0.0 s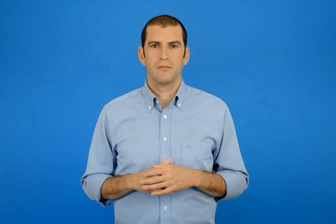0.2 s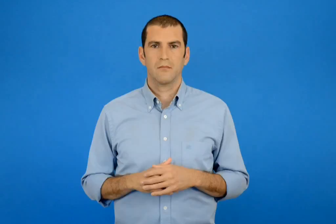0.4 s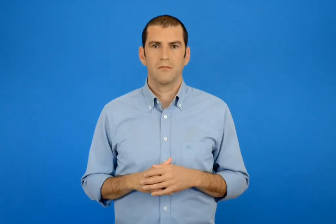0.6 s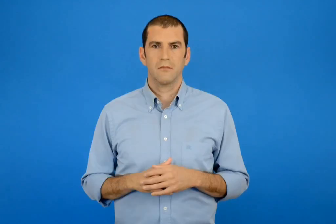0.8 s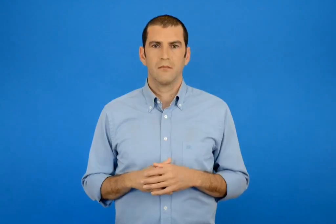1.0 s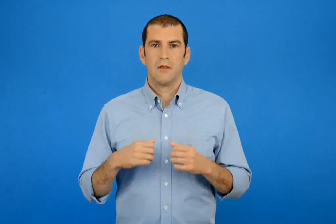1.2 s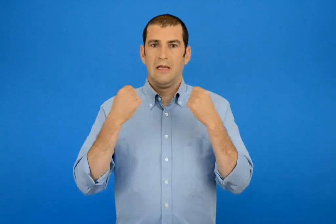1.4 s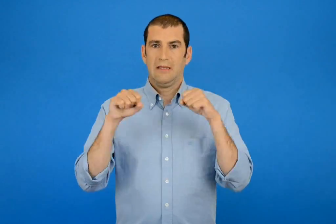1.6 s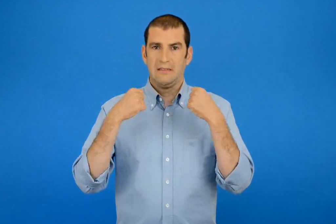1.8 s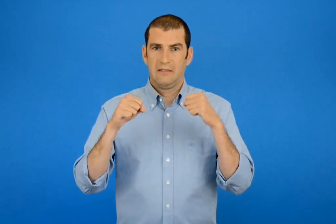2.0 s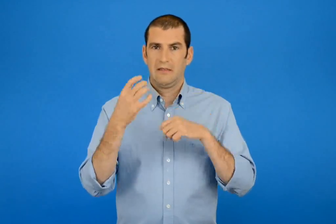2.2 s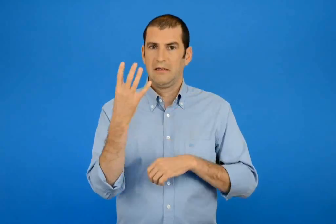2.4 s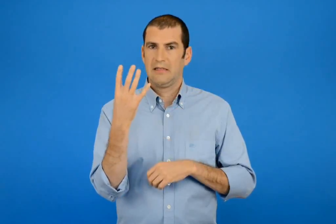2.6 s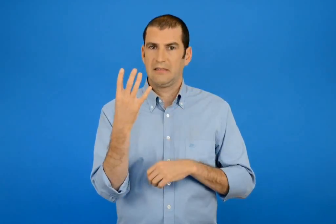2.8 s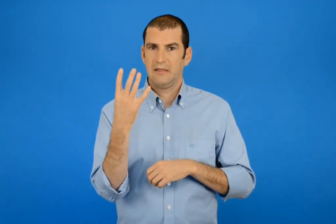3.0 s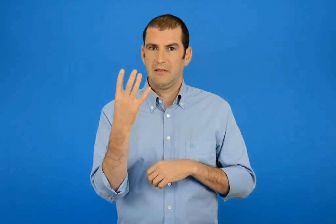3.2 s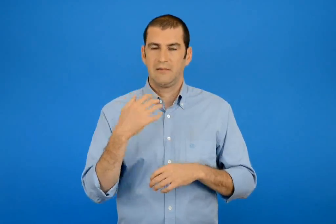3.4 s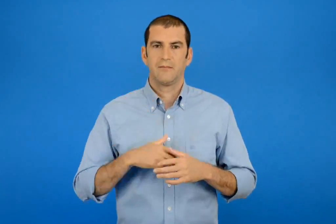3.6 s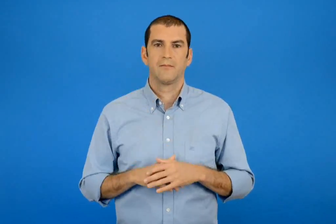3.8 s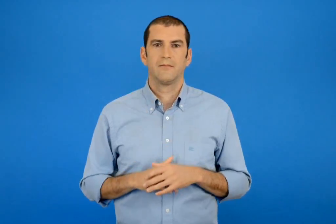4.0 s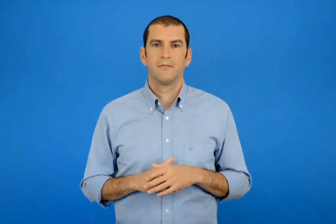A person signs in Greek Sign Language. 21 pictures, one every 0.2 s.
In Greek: άσκηση 4
